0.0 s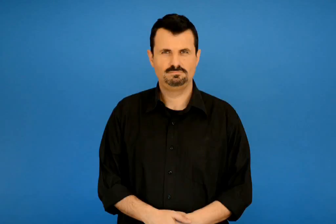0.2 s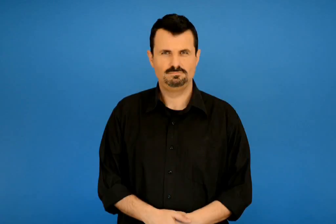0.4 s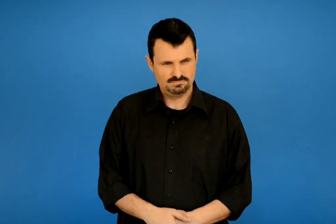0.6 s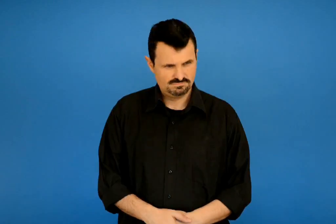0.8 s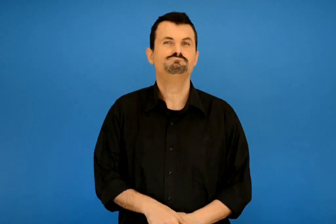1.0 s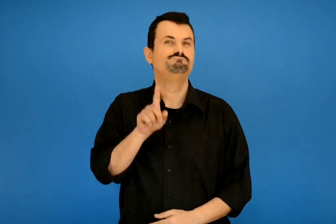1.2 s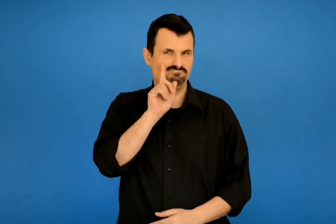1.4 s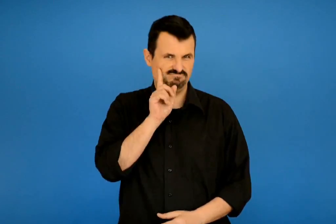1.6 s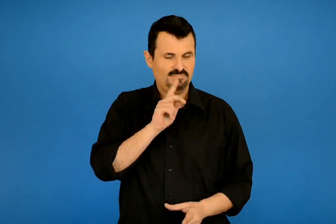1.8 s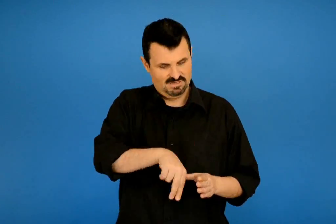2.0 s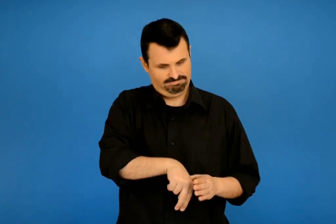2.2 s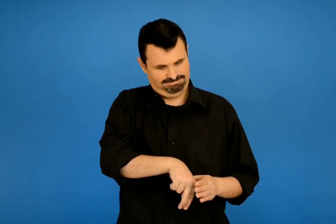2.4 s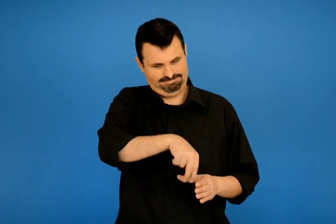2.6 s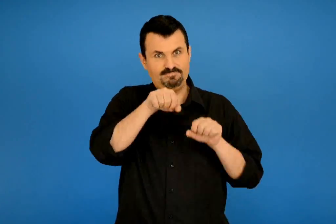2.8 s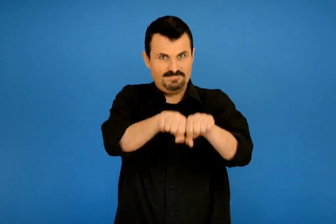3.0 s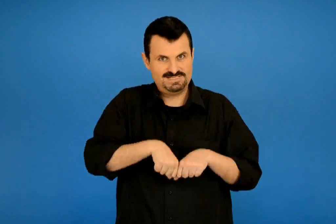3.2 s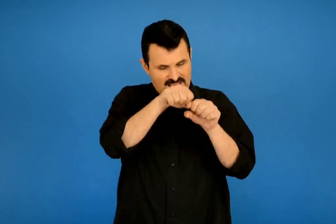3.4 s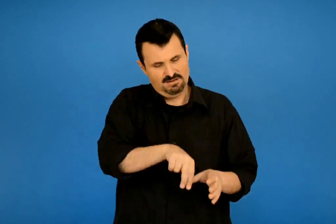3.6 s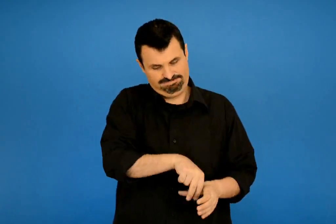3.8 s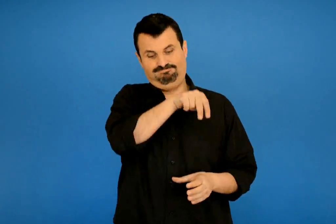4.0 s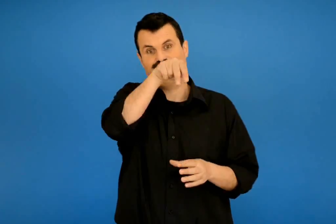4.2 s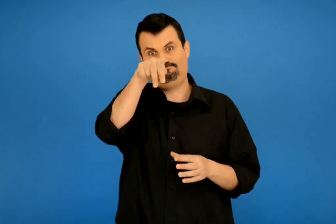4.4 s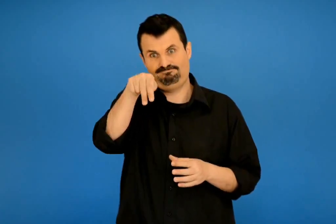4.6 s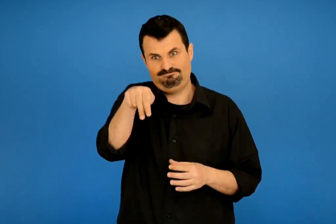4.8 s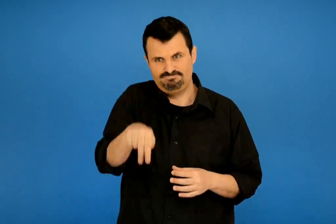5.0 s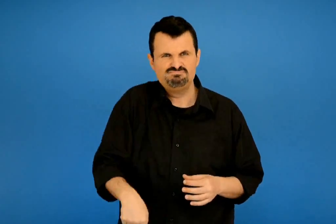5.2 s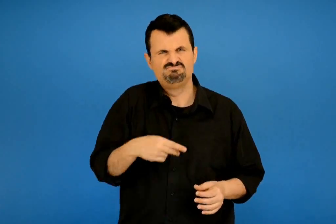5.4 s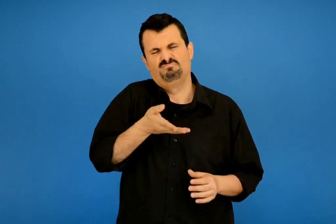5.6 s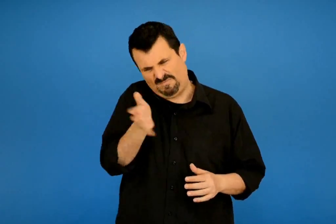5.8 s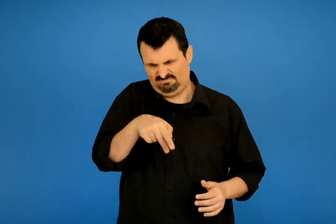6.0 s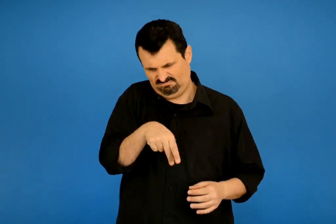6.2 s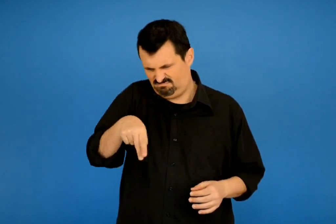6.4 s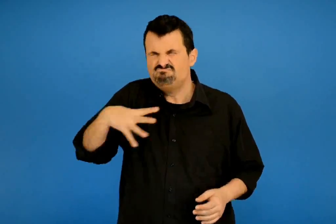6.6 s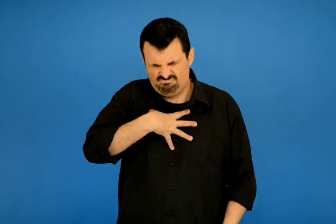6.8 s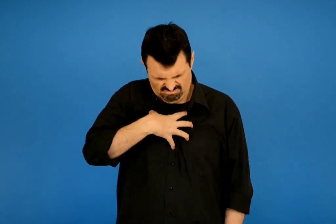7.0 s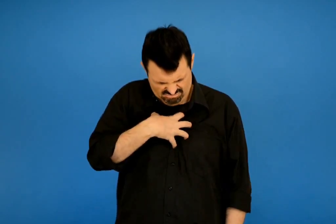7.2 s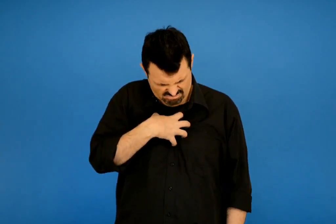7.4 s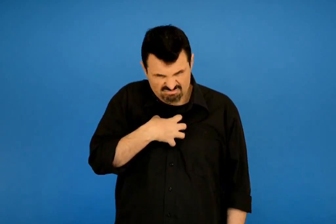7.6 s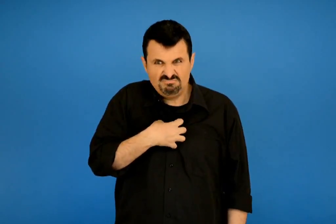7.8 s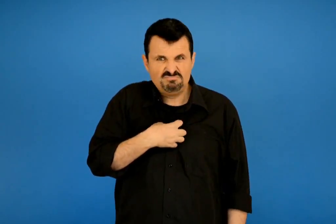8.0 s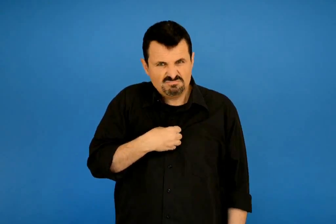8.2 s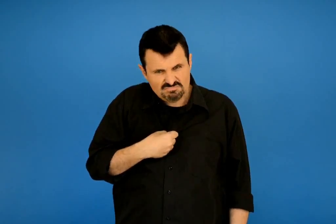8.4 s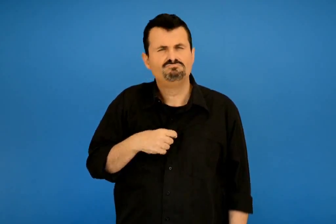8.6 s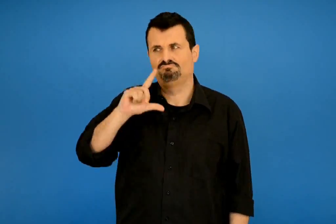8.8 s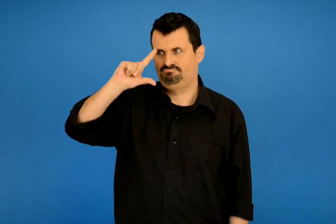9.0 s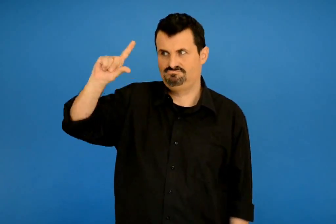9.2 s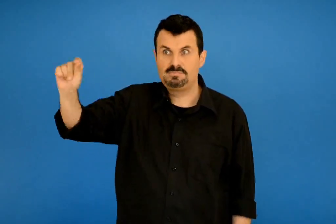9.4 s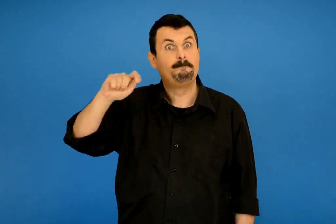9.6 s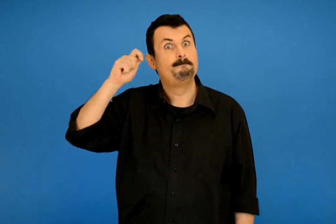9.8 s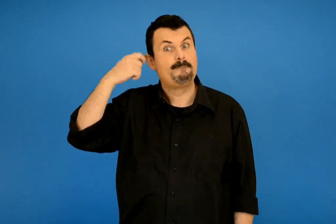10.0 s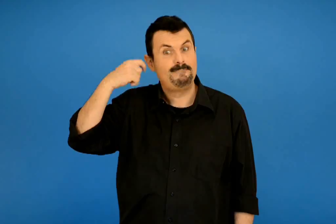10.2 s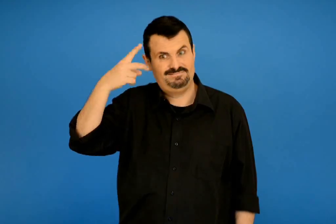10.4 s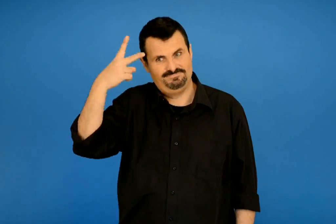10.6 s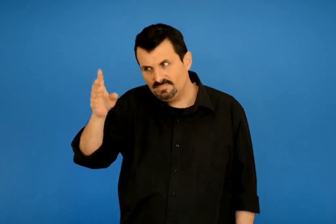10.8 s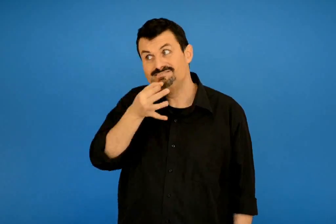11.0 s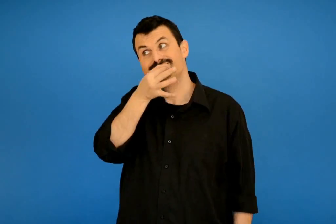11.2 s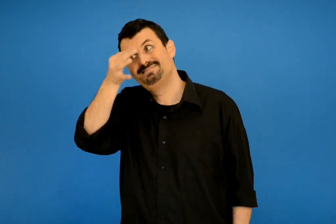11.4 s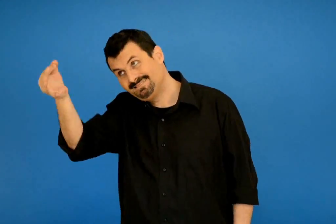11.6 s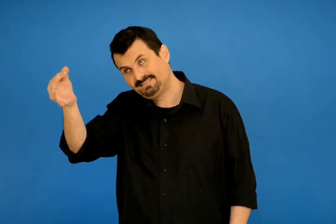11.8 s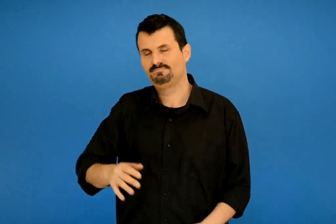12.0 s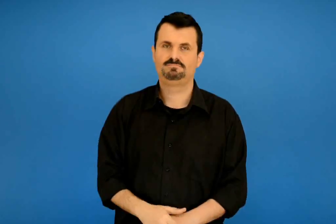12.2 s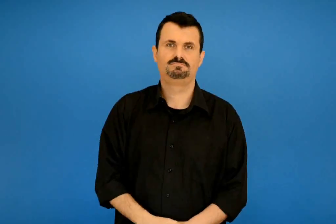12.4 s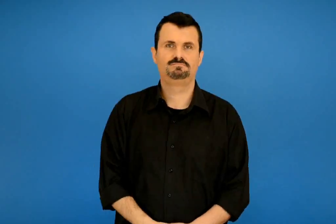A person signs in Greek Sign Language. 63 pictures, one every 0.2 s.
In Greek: βγαίνει αυτή έξω φεύγει κακοκαρδισμένη πάει στη μανά της και της λέει
